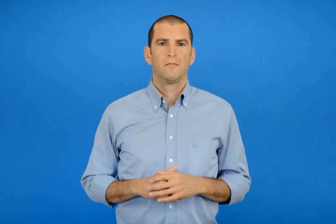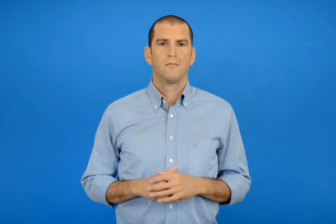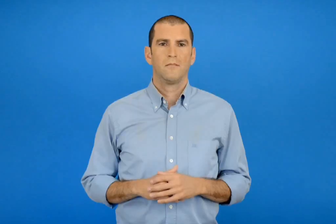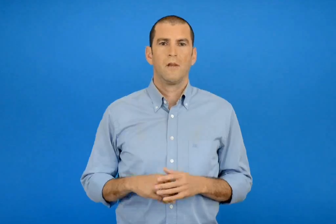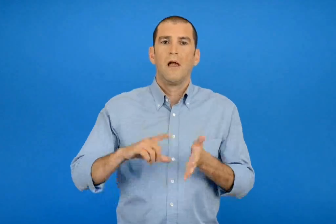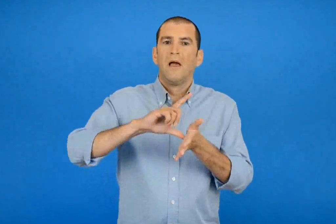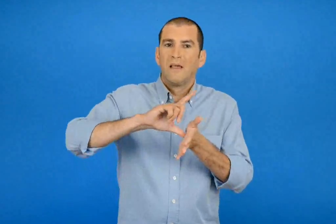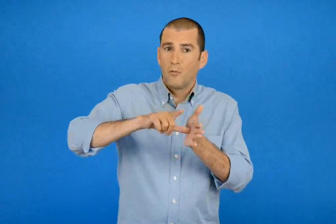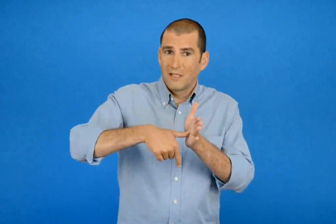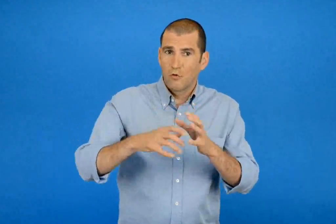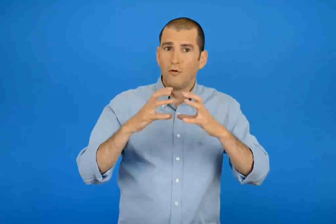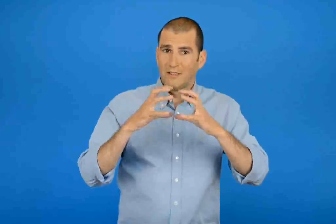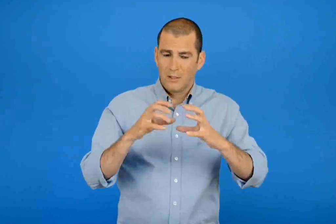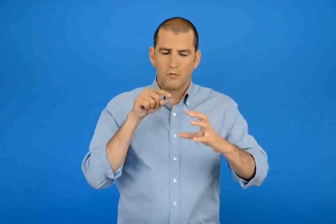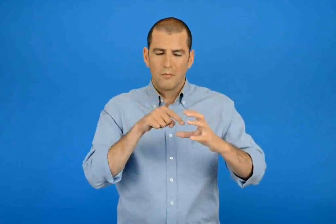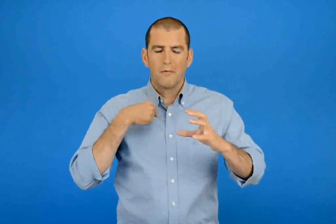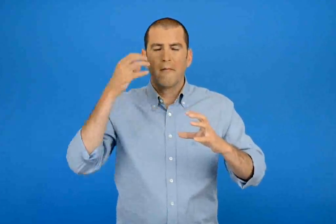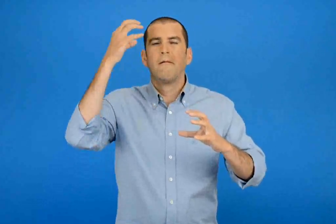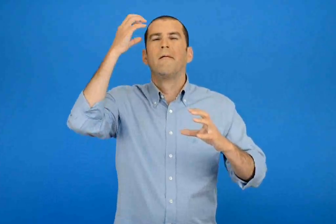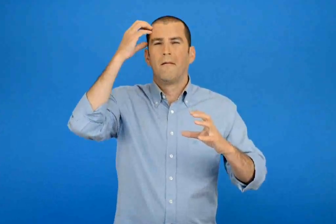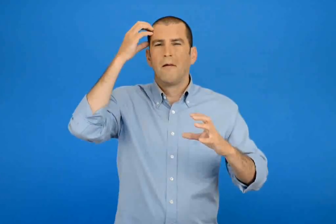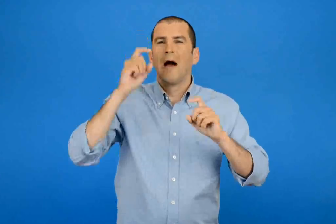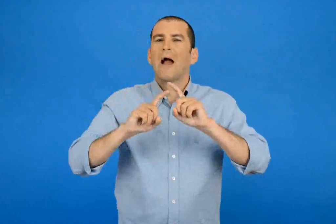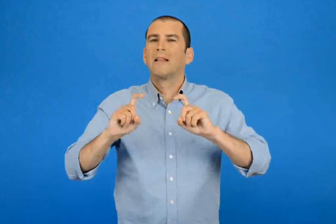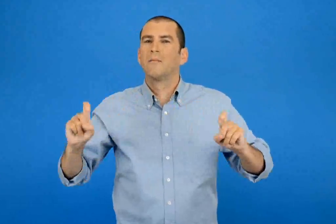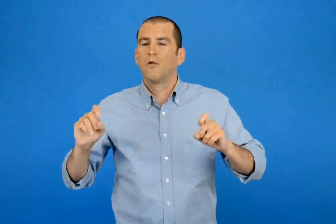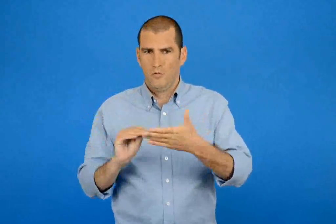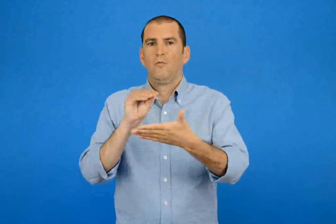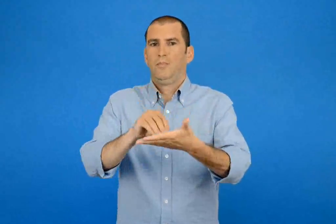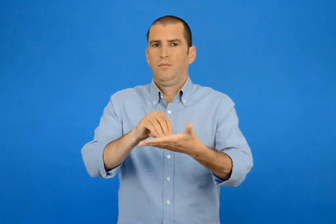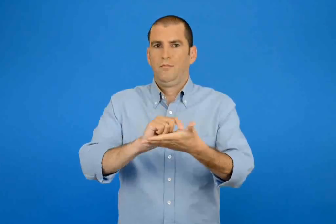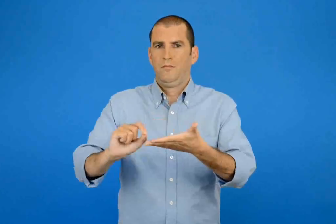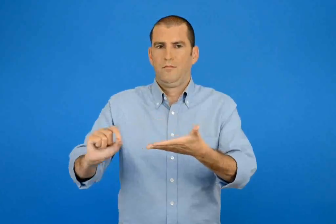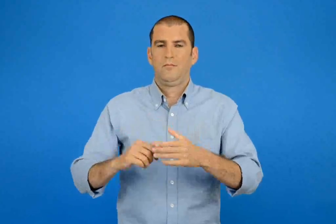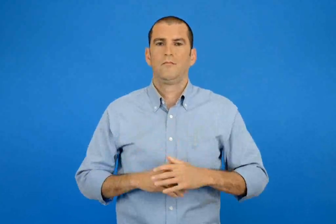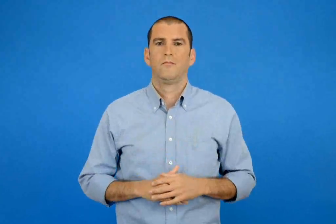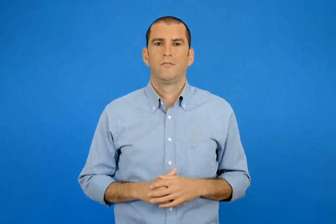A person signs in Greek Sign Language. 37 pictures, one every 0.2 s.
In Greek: γραφώ κάποιά αντικείμενα για κάθε γεωμετρικό στερεό που μου το θυμίζουν
